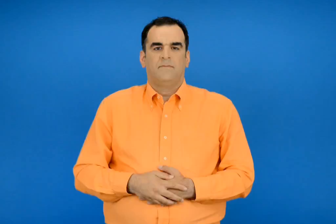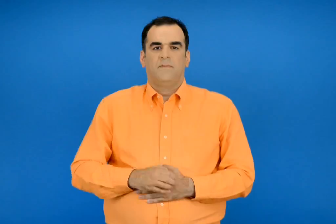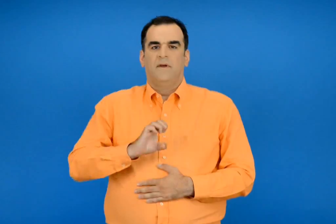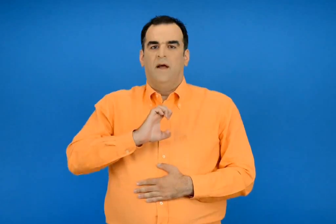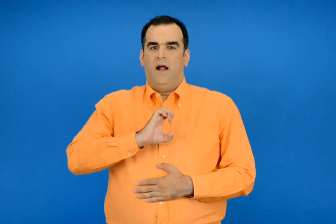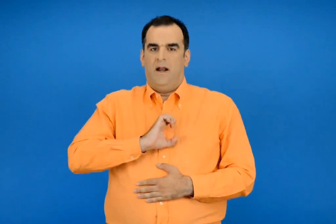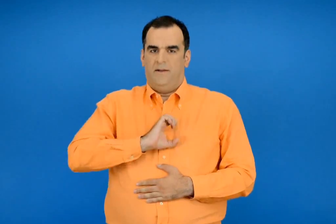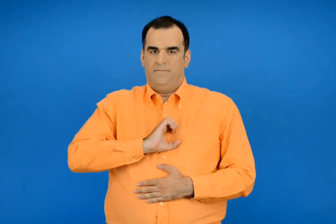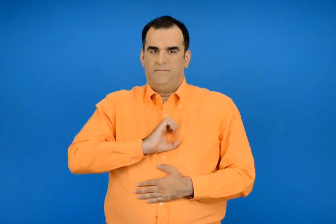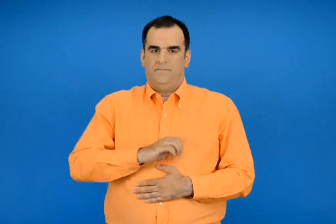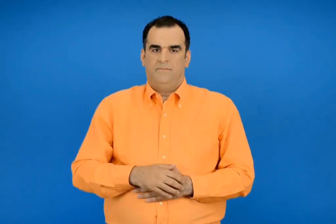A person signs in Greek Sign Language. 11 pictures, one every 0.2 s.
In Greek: ελένη
